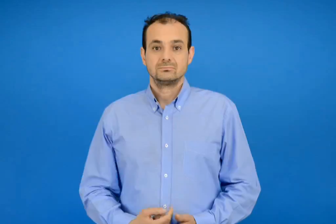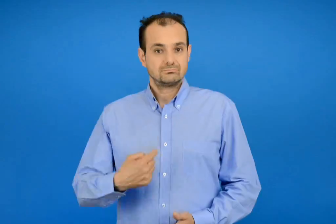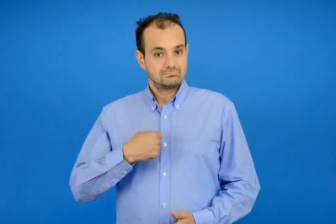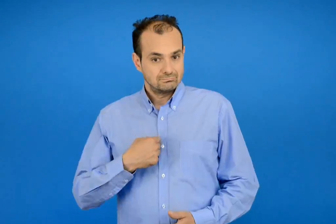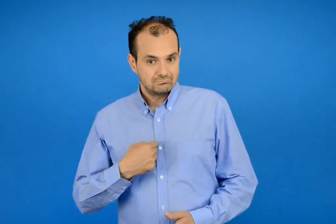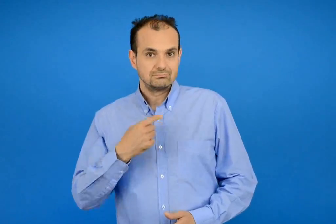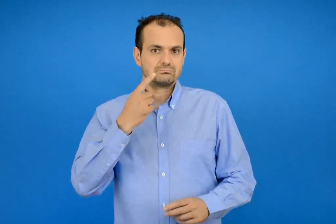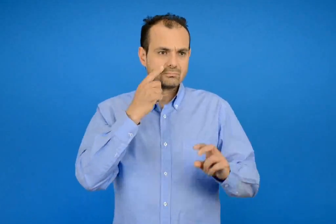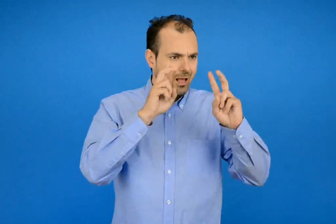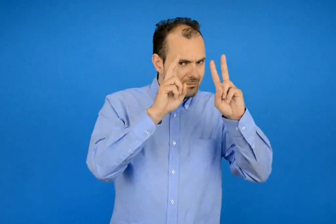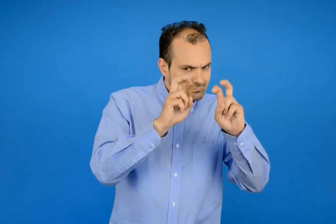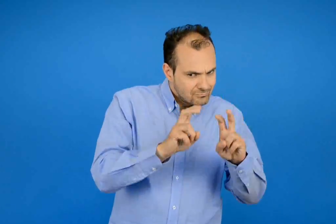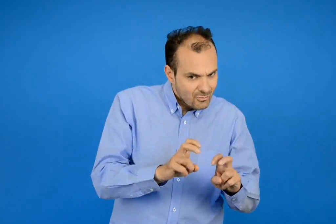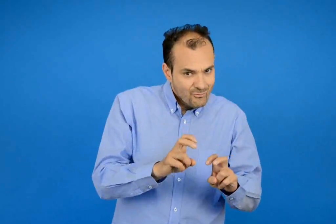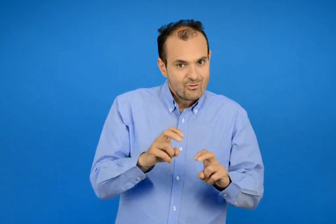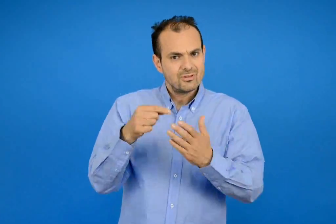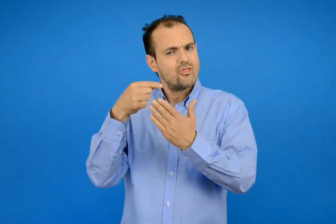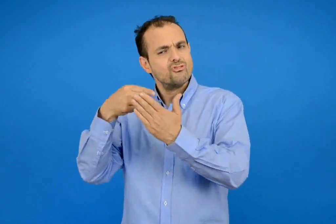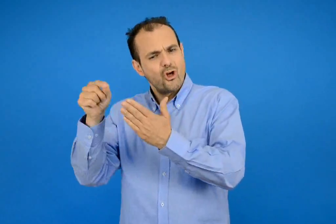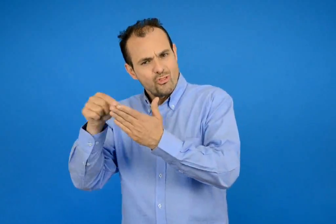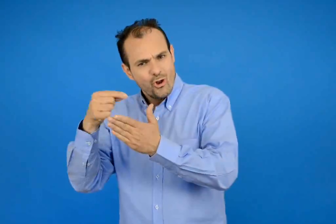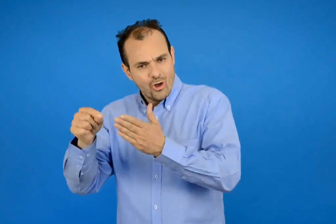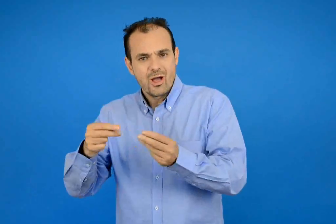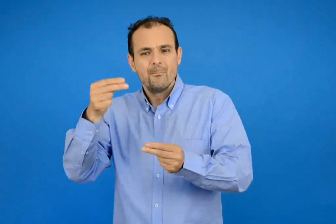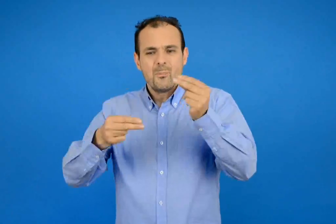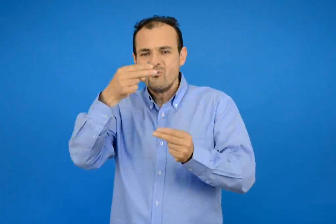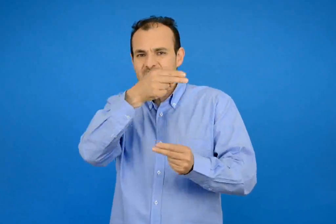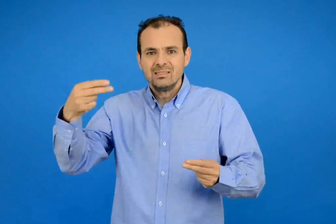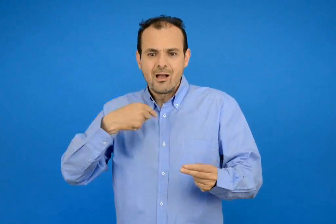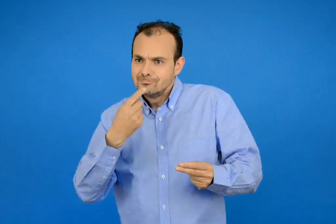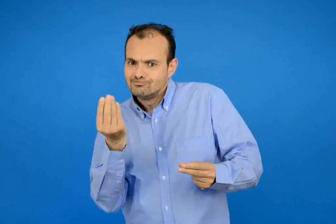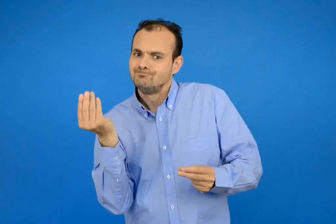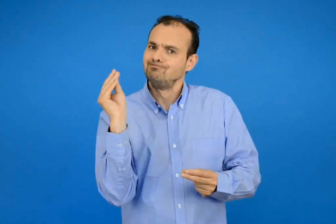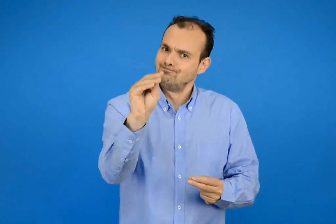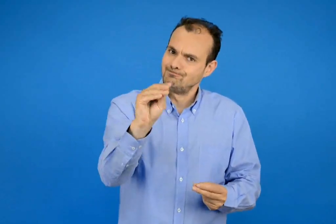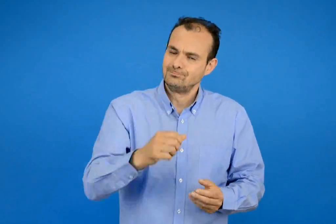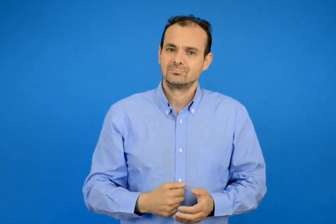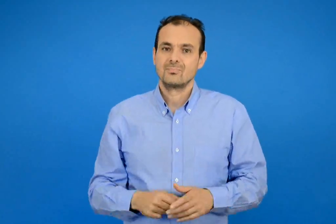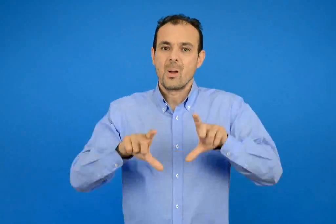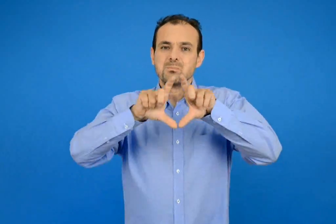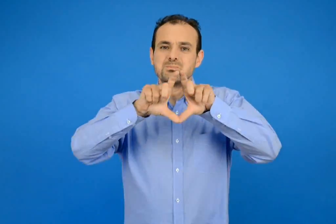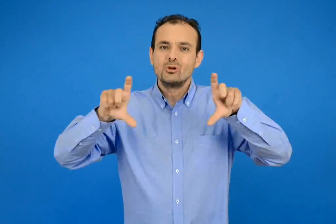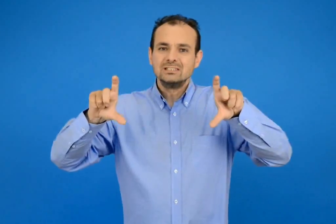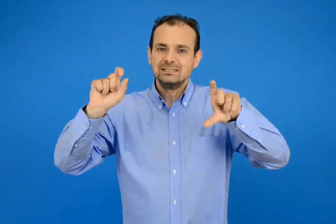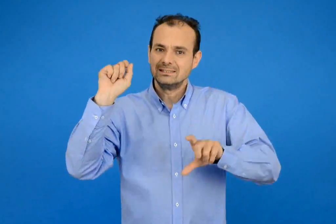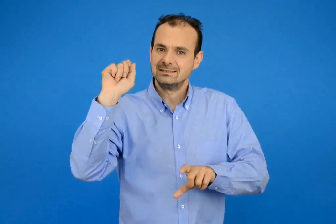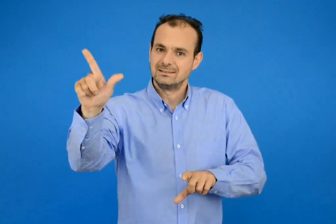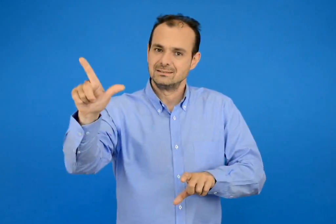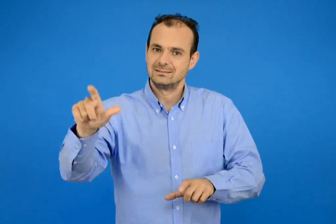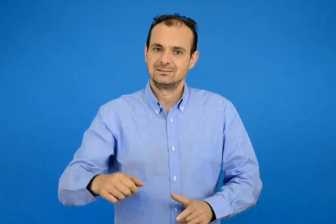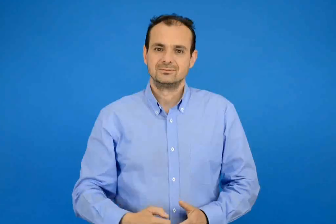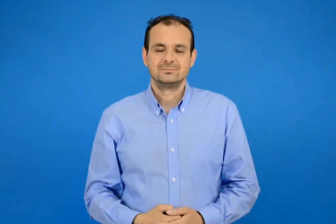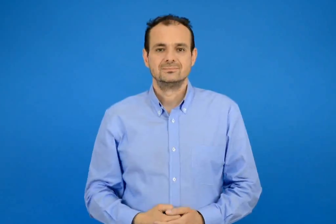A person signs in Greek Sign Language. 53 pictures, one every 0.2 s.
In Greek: ελέγχω διορθώνω και συμπληρώνω προβλήματα η πρόσκληση
